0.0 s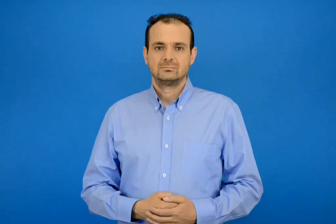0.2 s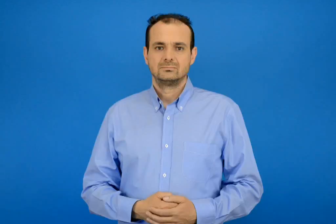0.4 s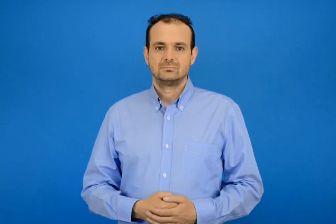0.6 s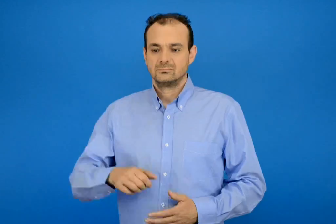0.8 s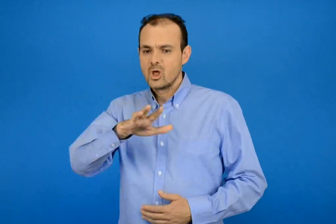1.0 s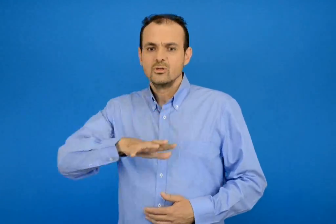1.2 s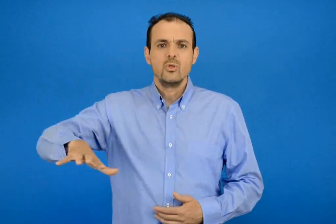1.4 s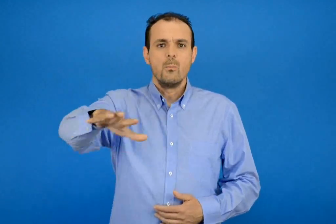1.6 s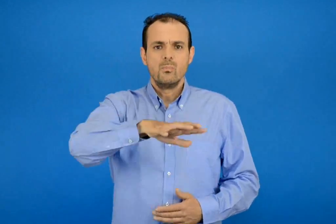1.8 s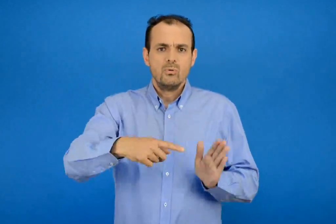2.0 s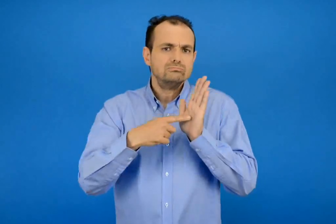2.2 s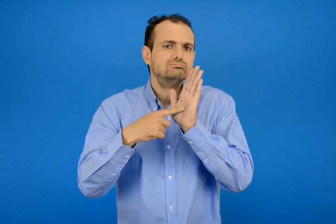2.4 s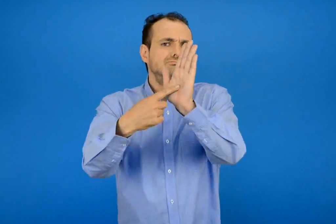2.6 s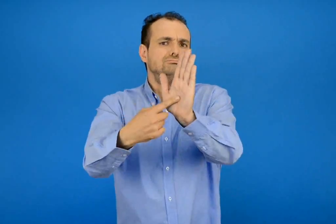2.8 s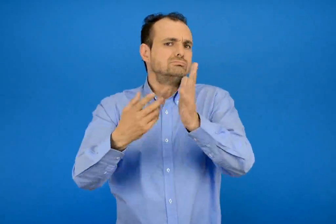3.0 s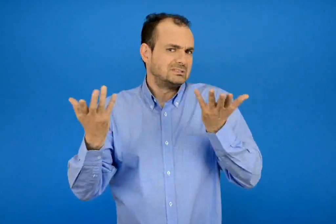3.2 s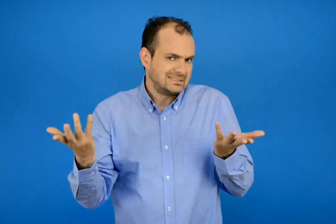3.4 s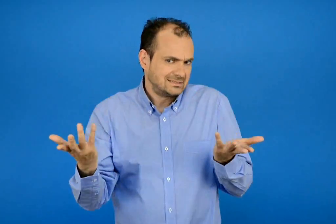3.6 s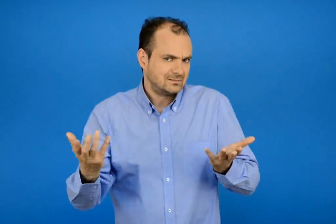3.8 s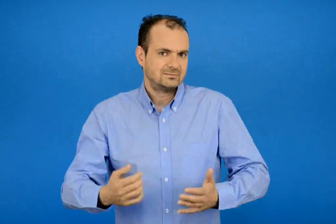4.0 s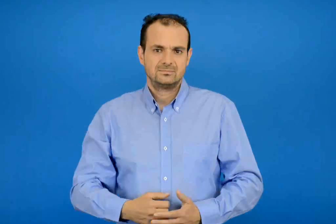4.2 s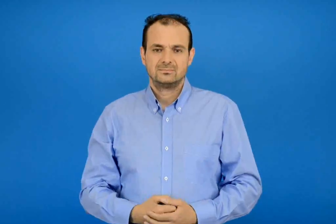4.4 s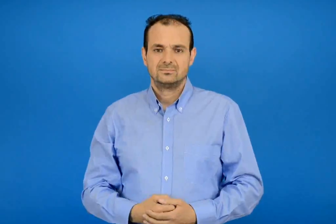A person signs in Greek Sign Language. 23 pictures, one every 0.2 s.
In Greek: τι δείχνει το τοπίο ;
